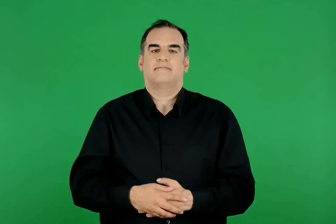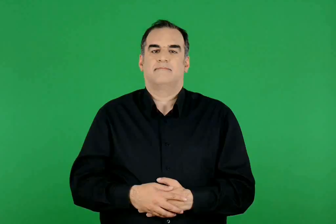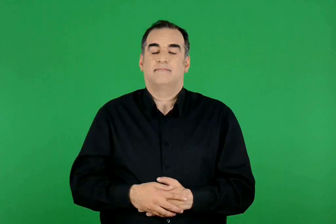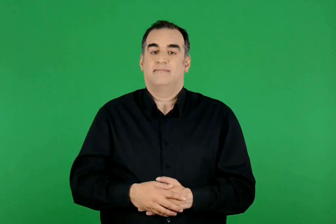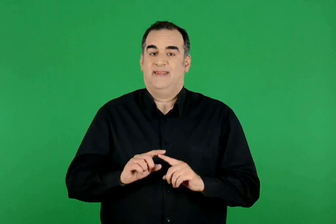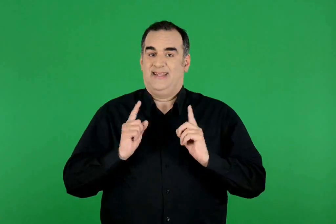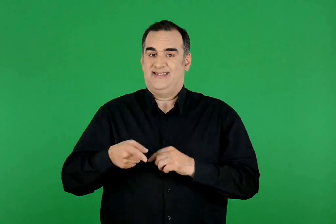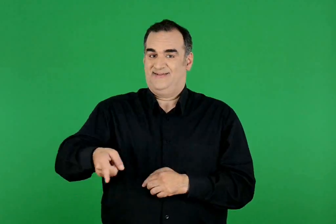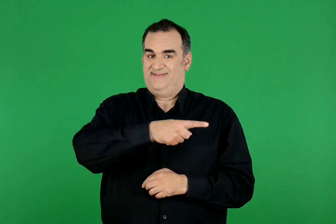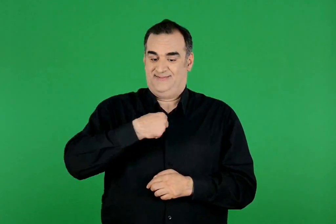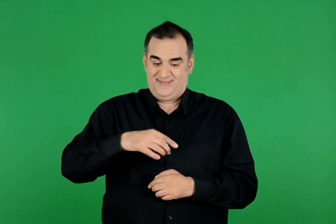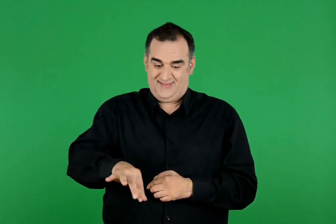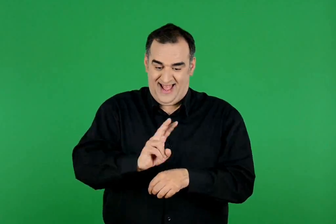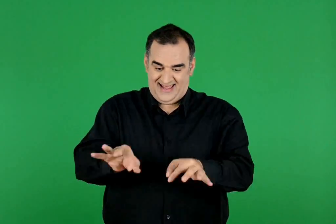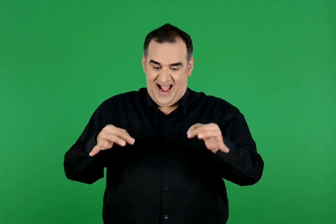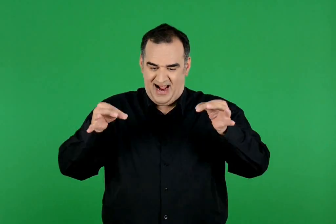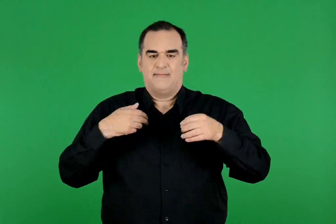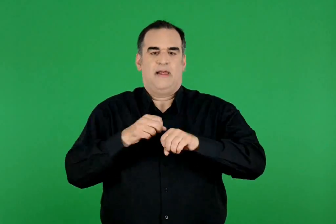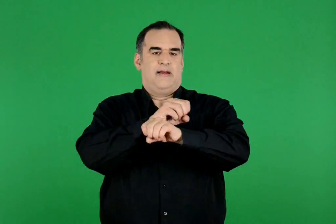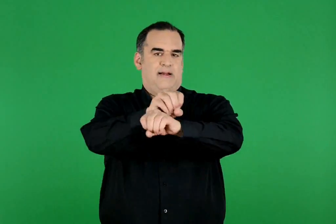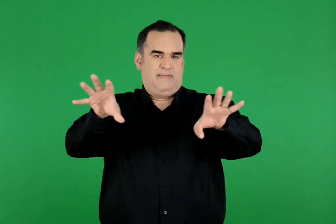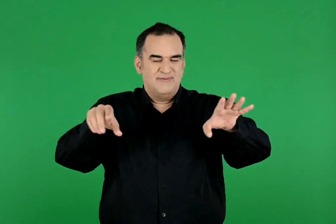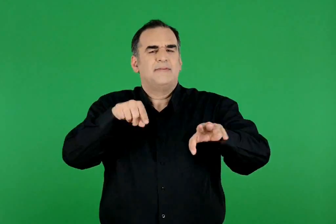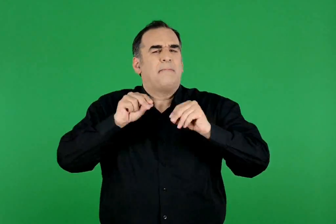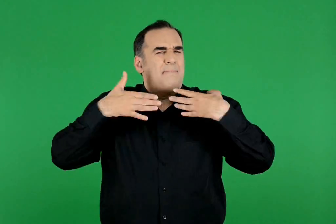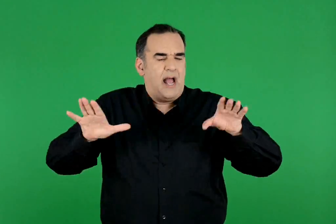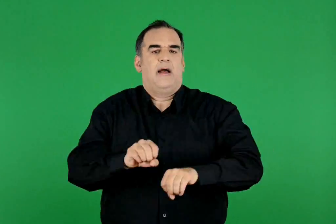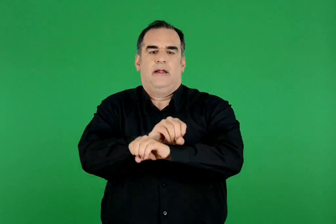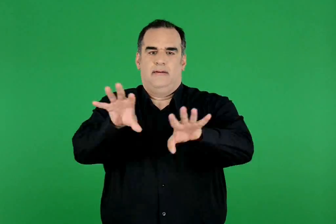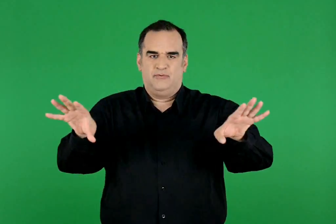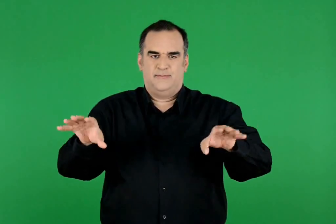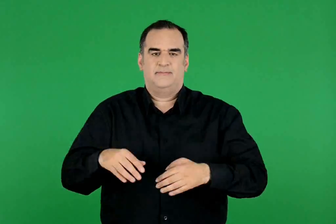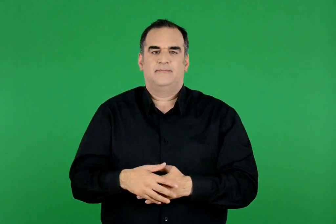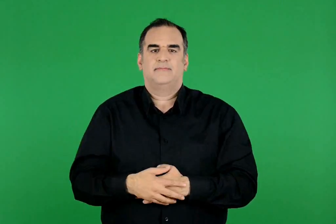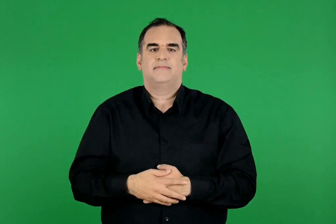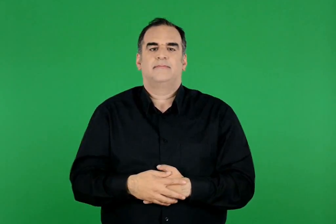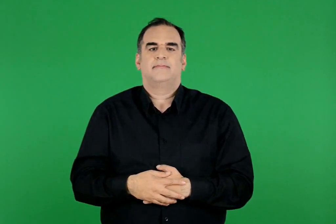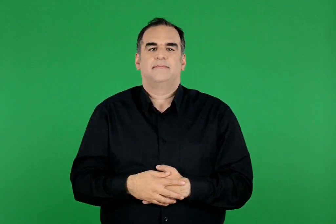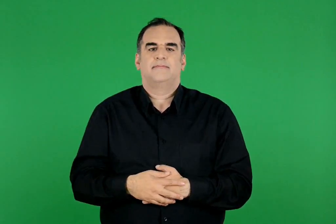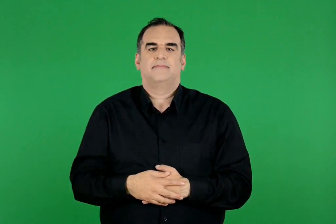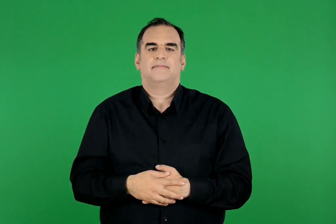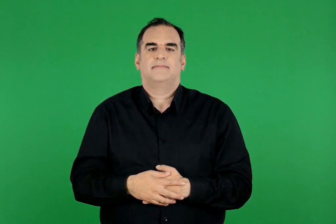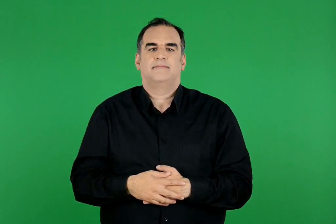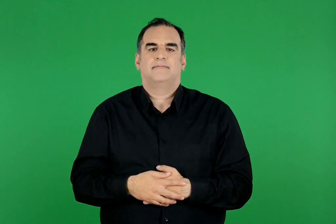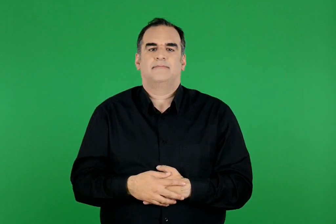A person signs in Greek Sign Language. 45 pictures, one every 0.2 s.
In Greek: ανακοινώνουμε στην τάξη αυτό που γράφει το χαρτί που μας έτυχε και όσα συζητήσαμε
